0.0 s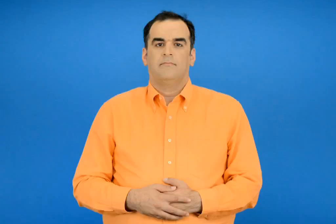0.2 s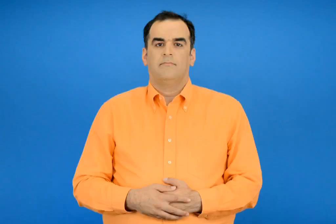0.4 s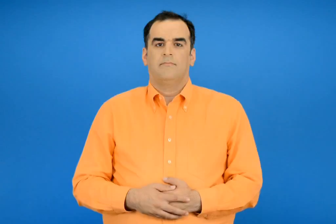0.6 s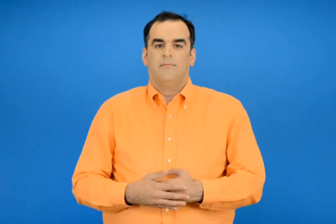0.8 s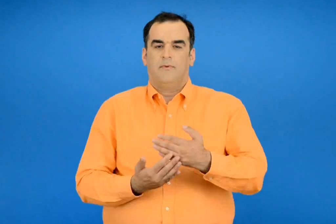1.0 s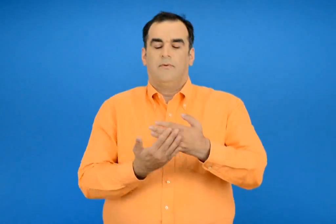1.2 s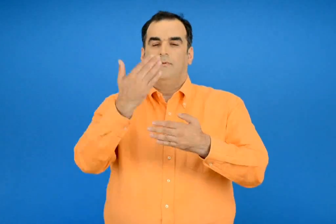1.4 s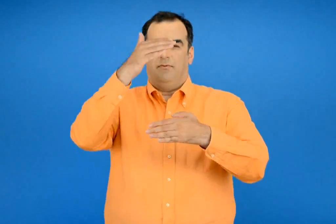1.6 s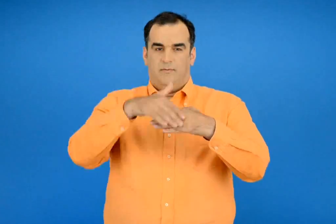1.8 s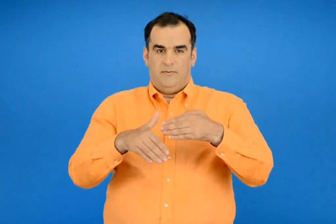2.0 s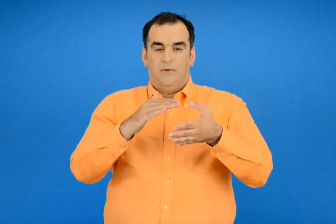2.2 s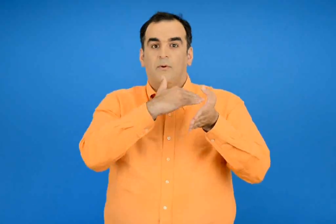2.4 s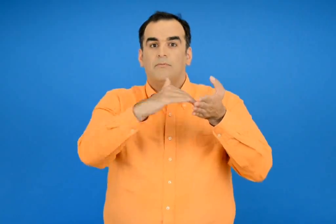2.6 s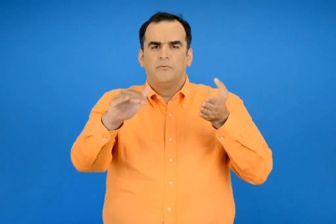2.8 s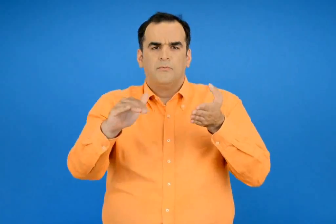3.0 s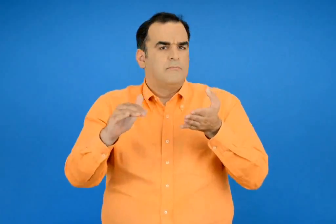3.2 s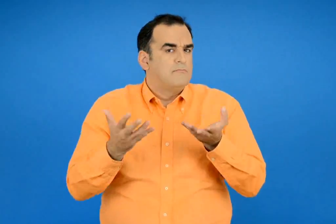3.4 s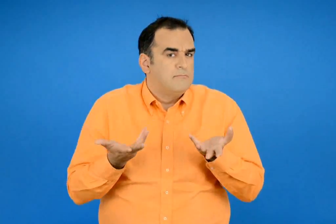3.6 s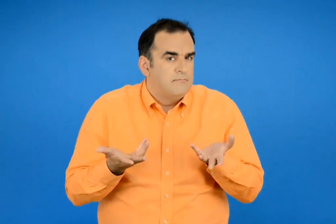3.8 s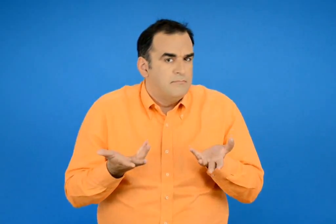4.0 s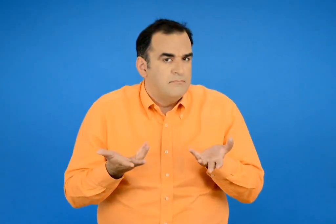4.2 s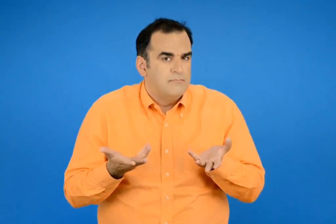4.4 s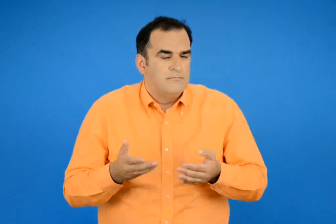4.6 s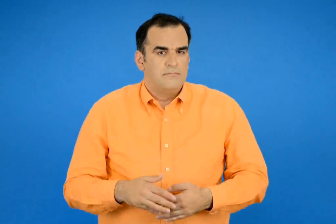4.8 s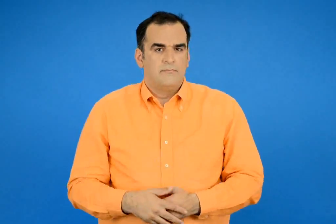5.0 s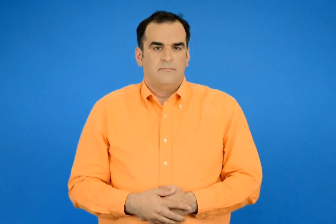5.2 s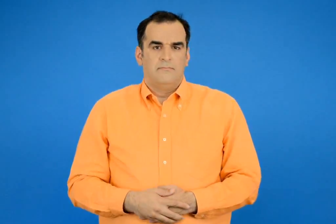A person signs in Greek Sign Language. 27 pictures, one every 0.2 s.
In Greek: μισό ημερονύχτιο ;
